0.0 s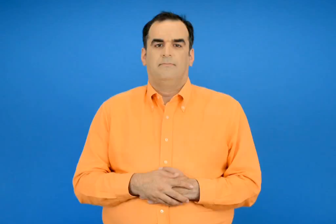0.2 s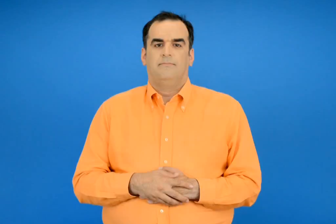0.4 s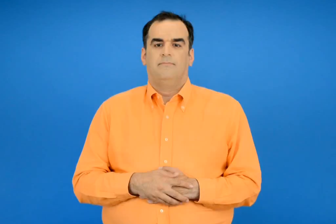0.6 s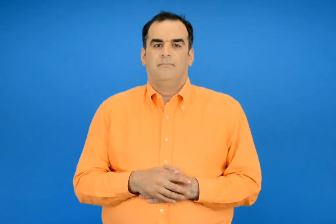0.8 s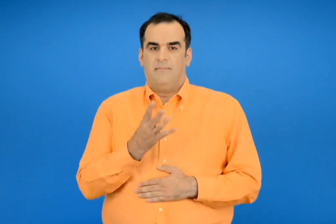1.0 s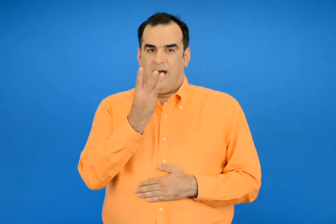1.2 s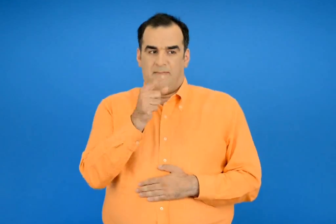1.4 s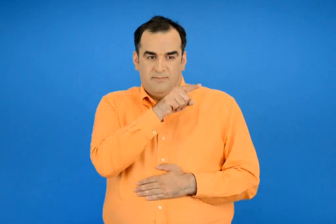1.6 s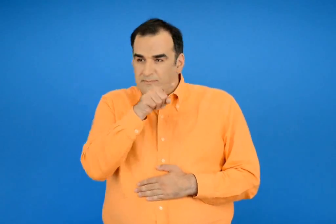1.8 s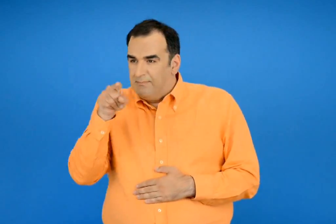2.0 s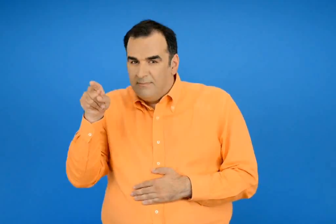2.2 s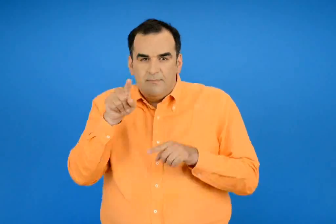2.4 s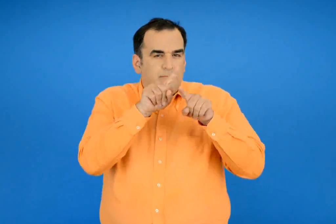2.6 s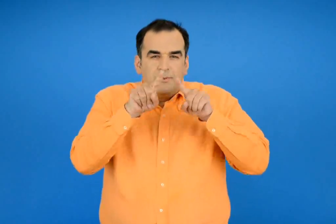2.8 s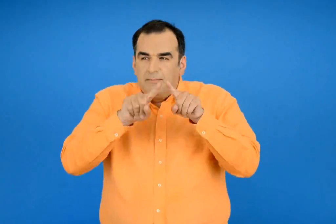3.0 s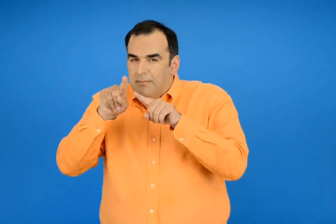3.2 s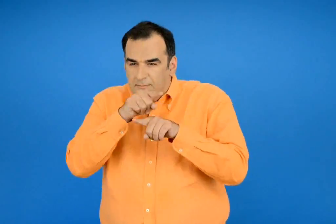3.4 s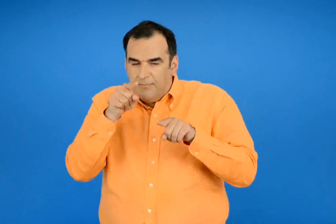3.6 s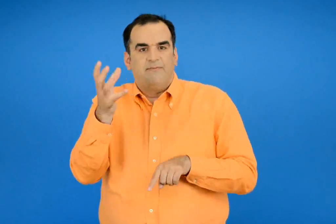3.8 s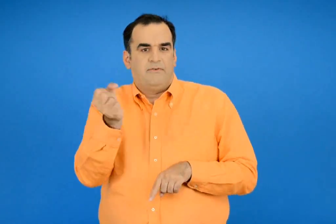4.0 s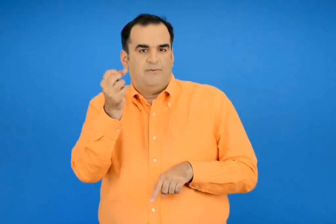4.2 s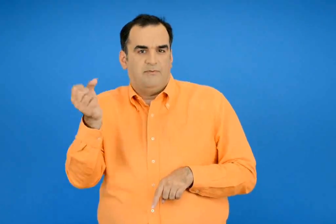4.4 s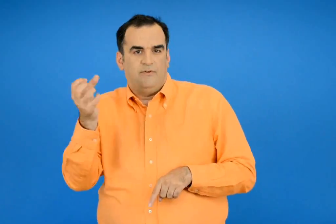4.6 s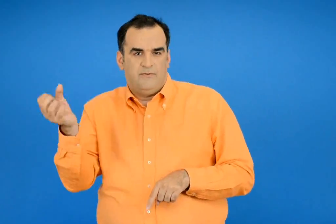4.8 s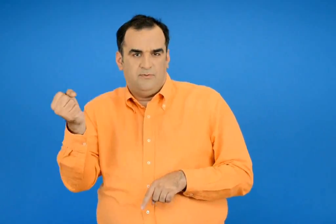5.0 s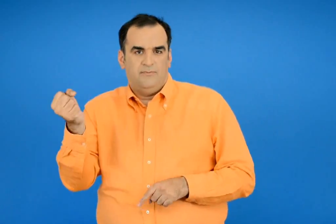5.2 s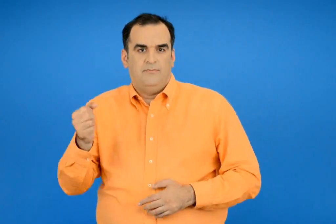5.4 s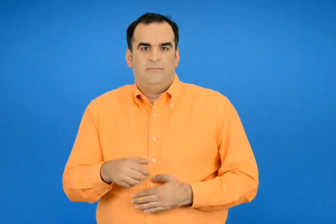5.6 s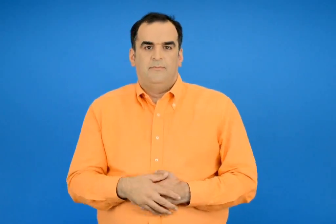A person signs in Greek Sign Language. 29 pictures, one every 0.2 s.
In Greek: βρίσκω ποιοι αριθμοί μπορεί να είναι
